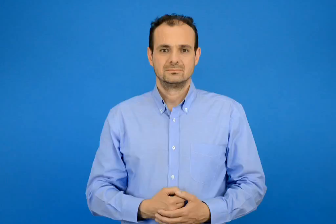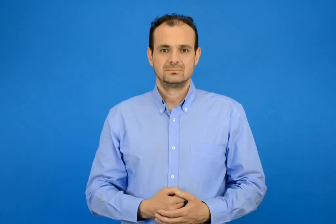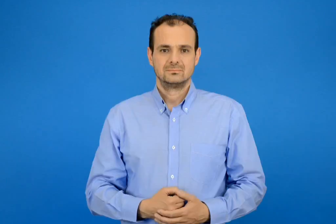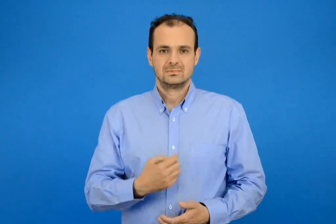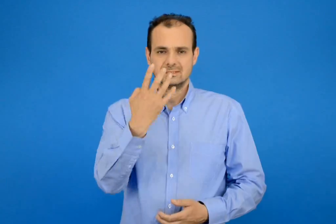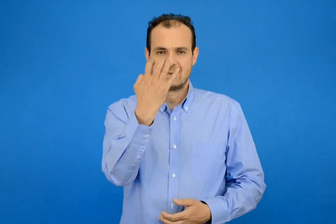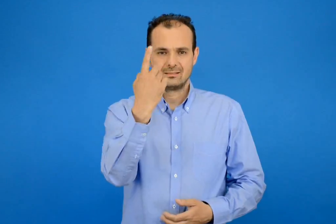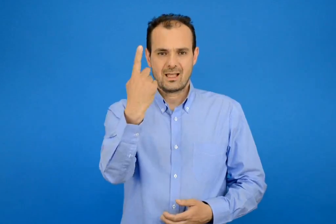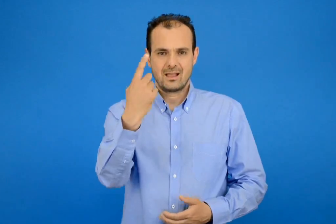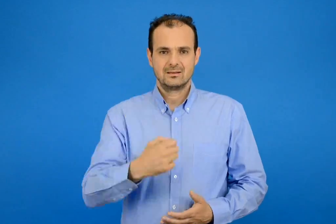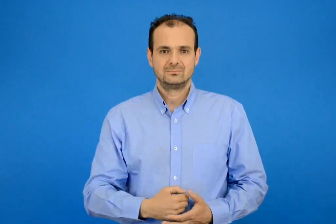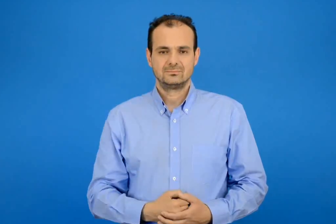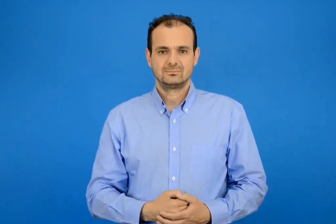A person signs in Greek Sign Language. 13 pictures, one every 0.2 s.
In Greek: σαράντα ένα
